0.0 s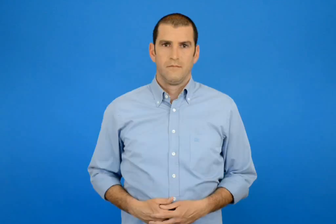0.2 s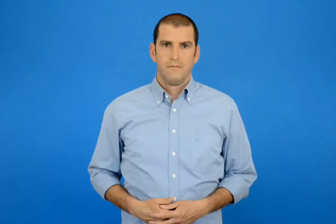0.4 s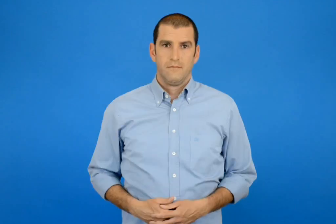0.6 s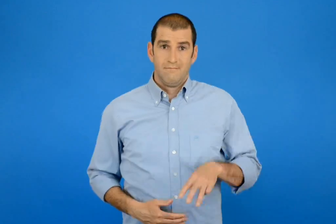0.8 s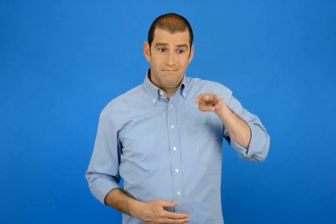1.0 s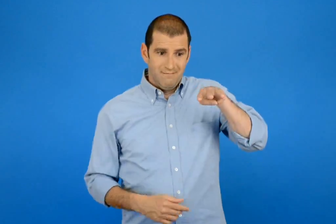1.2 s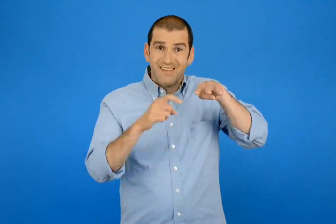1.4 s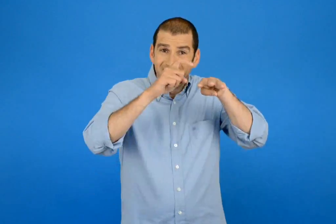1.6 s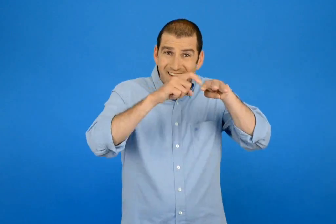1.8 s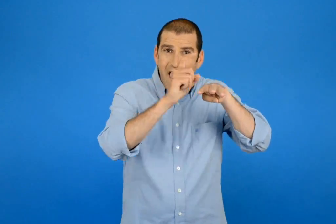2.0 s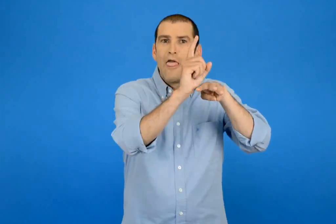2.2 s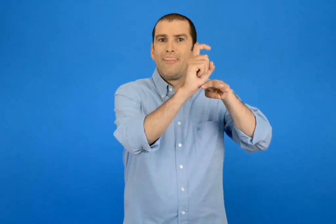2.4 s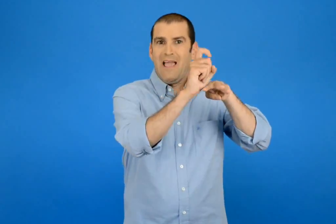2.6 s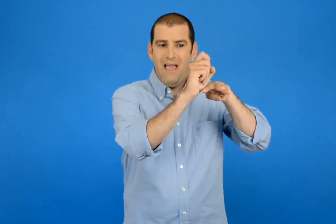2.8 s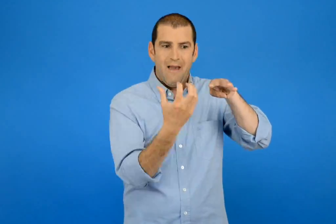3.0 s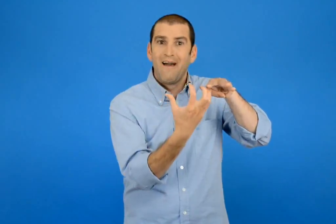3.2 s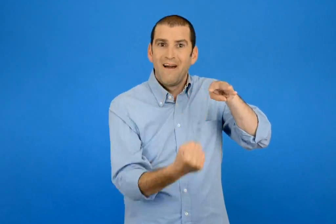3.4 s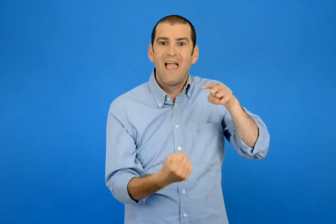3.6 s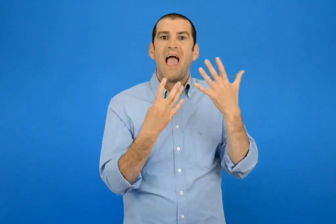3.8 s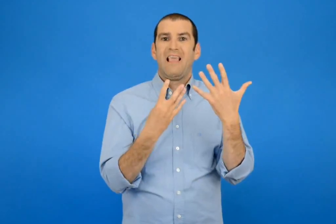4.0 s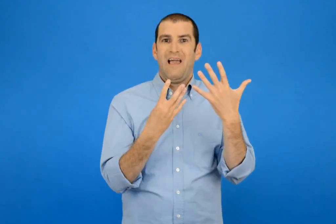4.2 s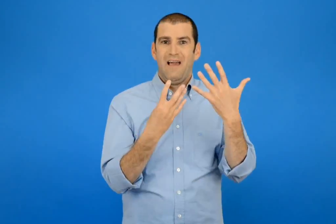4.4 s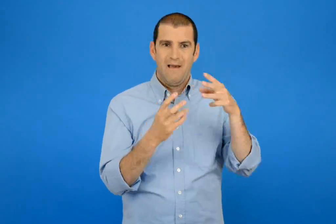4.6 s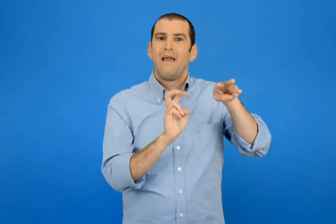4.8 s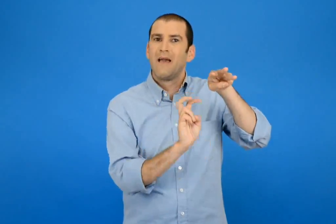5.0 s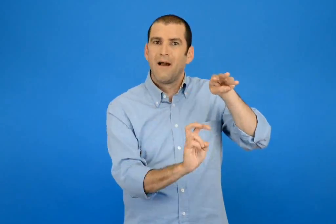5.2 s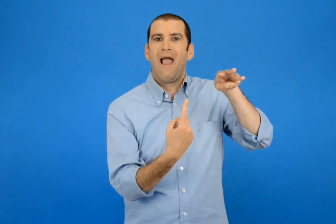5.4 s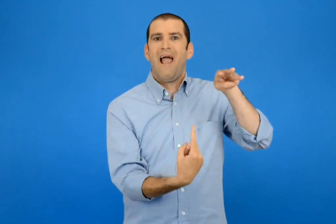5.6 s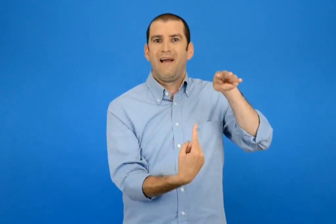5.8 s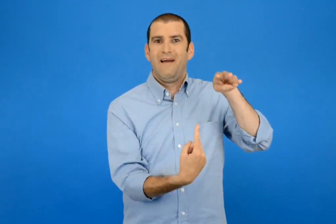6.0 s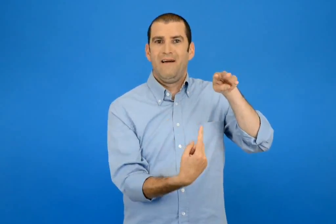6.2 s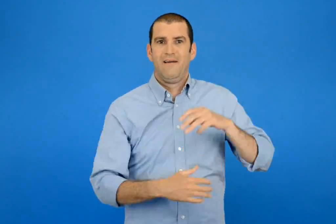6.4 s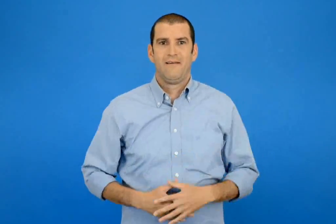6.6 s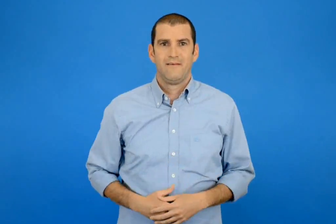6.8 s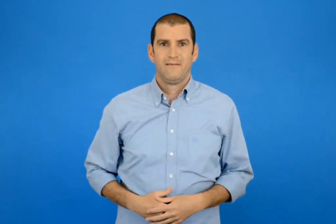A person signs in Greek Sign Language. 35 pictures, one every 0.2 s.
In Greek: το 9 βγαίνει από το 10 και περισσεύει 1
